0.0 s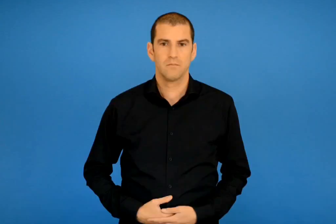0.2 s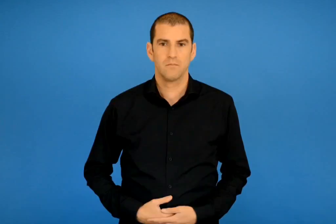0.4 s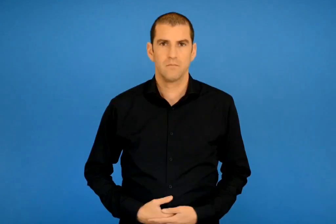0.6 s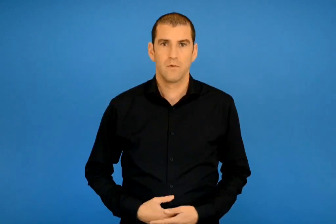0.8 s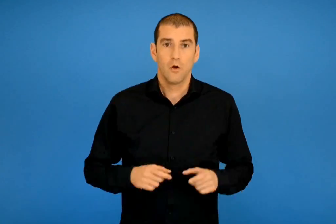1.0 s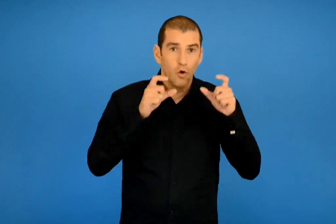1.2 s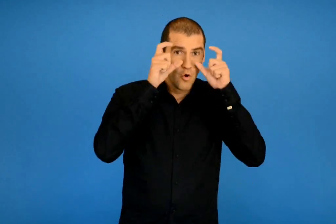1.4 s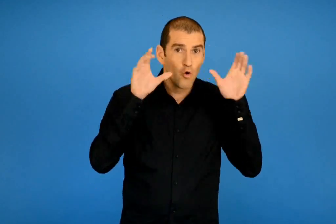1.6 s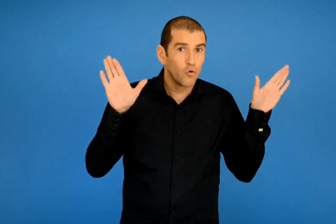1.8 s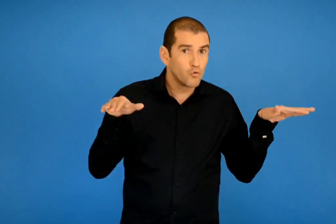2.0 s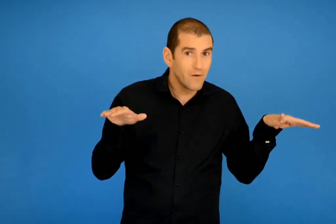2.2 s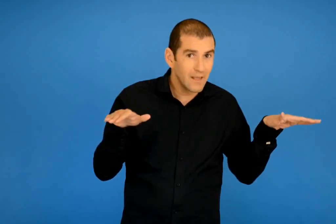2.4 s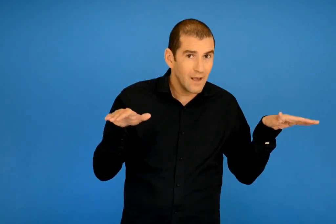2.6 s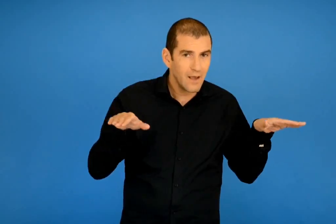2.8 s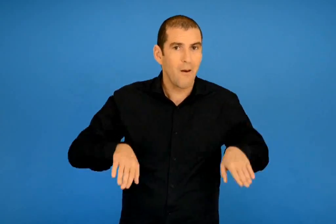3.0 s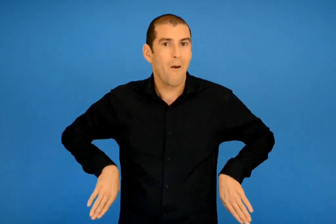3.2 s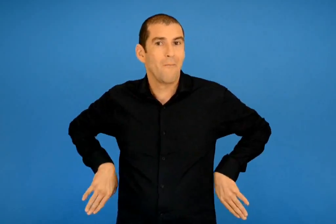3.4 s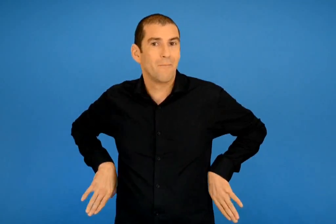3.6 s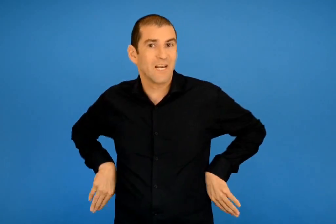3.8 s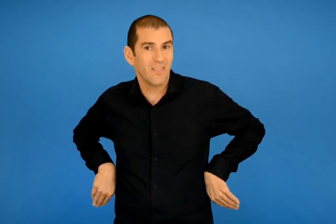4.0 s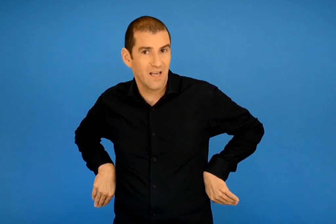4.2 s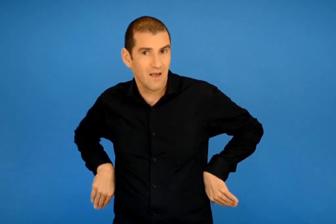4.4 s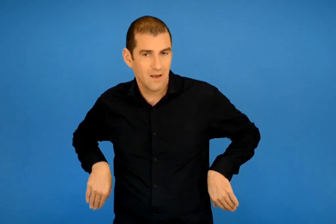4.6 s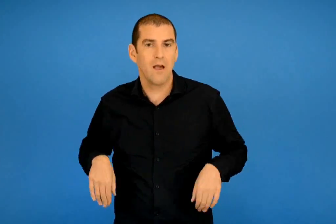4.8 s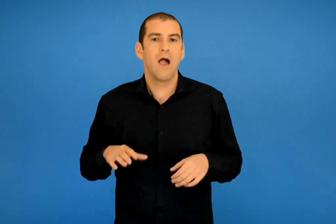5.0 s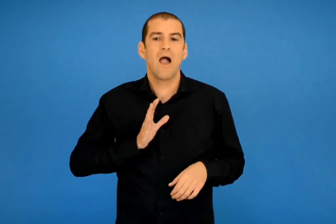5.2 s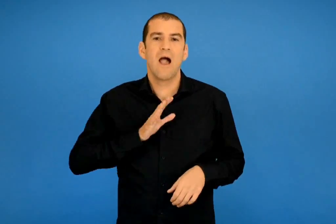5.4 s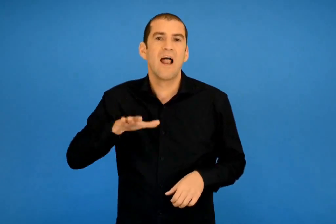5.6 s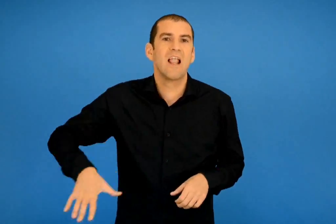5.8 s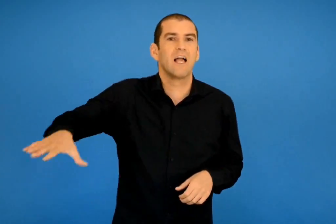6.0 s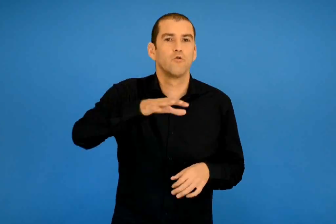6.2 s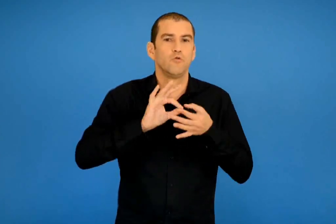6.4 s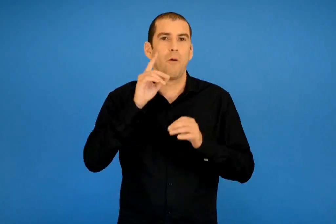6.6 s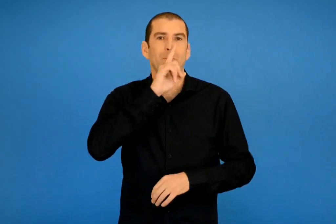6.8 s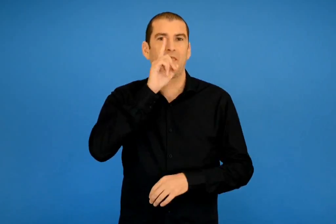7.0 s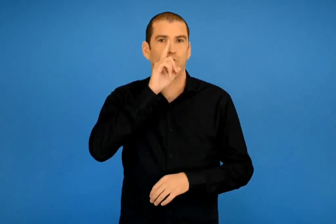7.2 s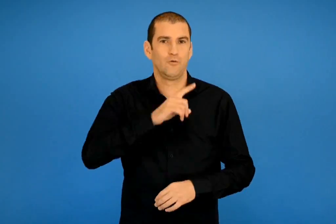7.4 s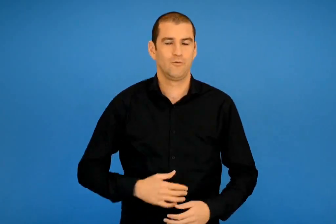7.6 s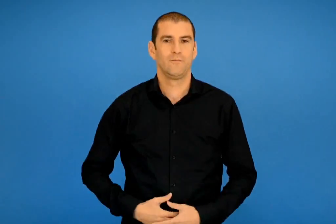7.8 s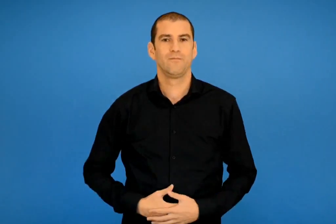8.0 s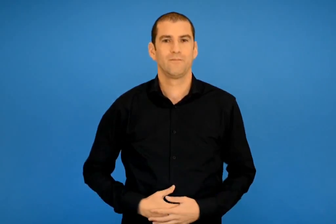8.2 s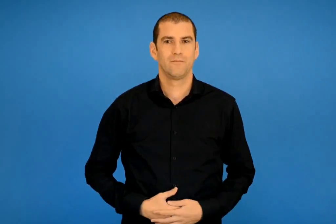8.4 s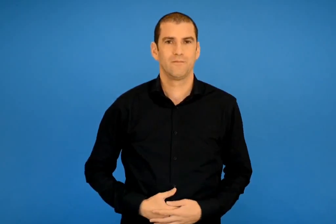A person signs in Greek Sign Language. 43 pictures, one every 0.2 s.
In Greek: η κουκουβάγια και η πέρδικα λαϊκός μύθος
